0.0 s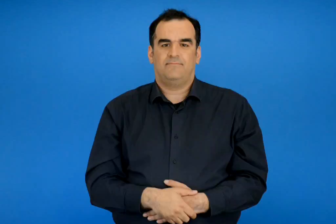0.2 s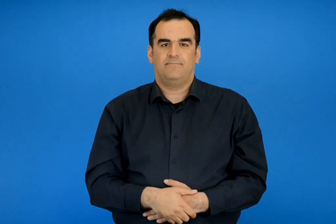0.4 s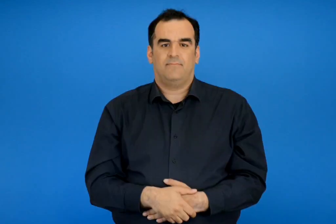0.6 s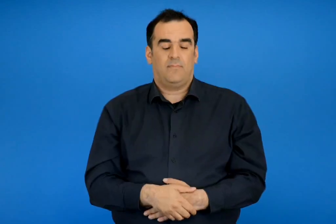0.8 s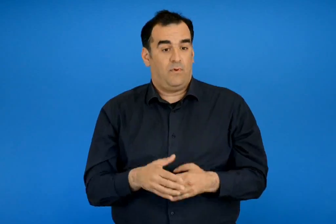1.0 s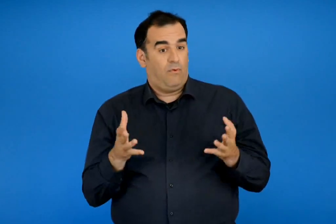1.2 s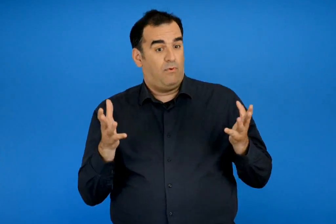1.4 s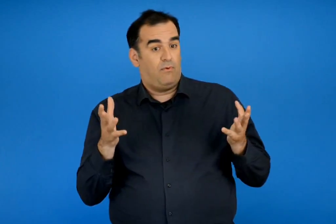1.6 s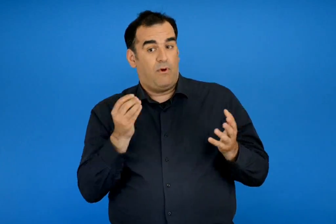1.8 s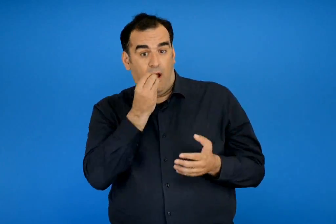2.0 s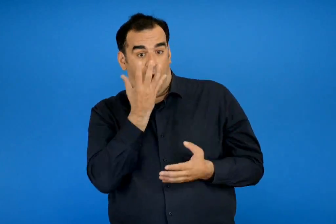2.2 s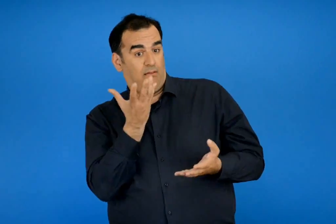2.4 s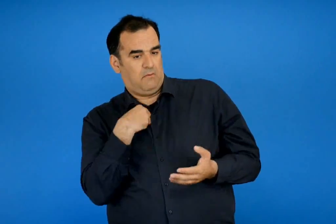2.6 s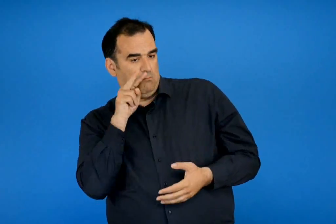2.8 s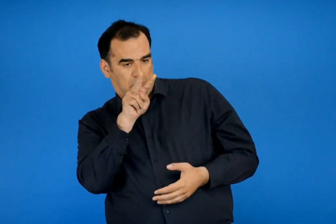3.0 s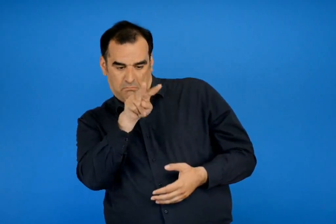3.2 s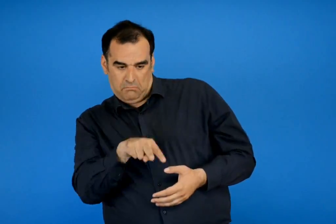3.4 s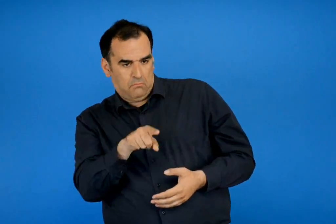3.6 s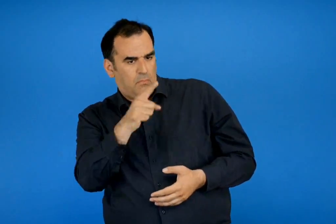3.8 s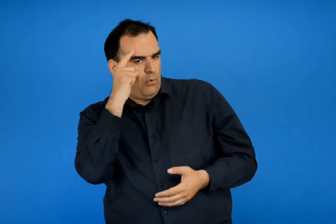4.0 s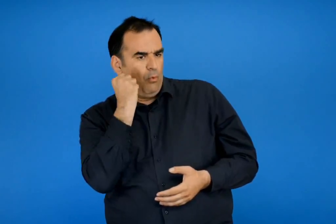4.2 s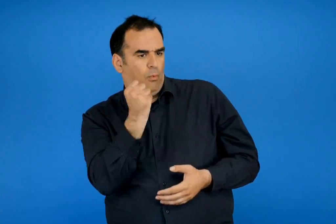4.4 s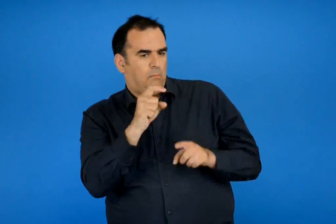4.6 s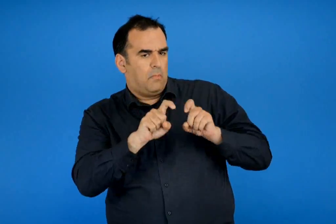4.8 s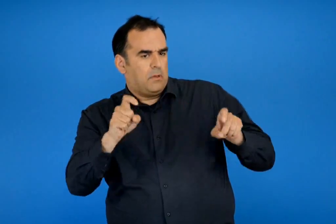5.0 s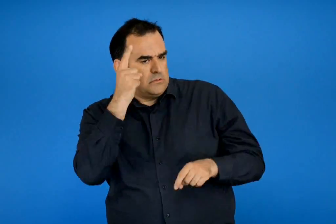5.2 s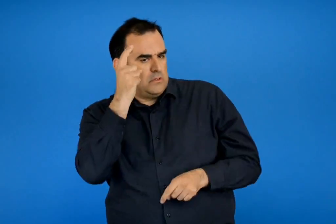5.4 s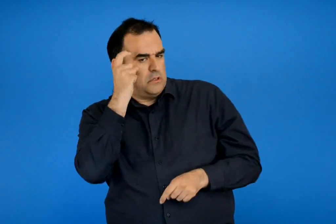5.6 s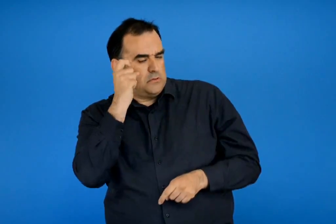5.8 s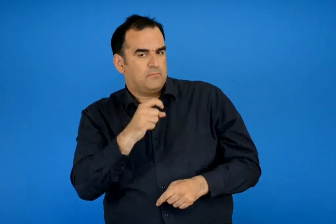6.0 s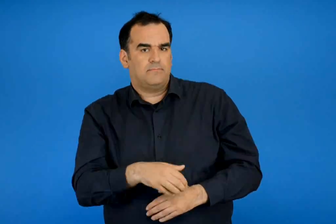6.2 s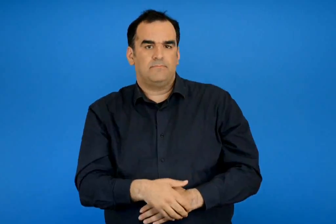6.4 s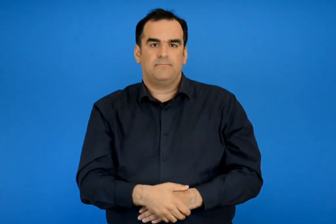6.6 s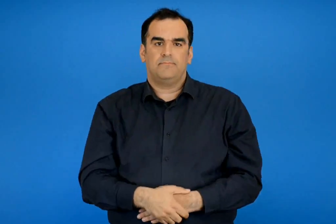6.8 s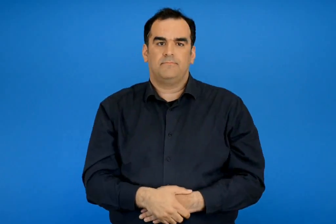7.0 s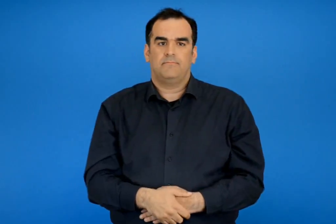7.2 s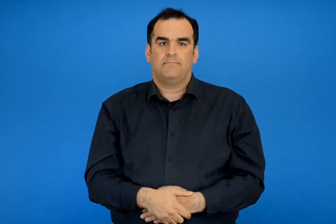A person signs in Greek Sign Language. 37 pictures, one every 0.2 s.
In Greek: βλέπω ανθή μου για τα ζώα ξέρεις πράγματα πολλά
